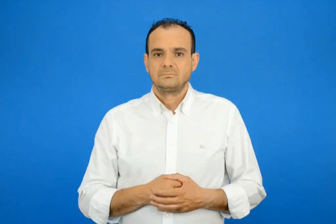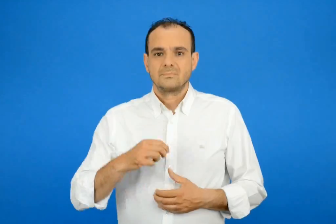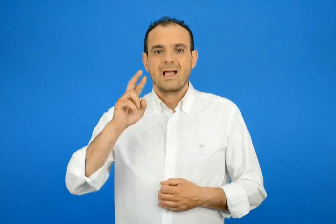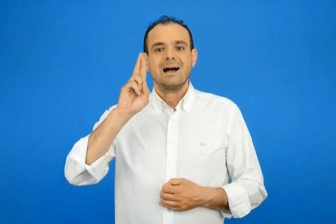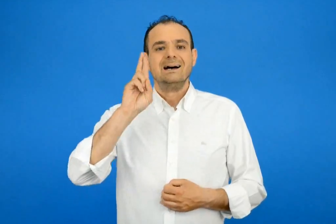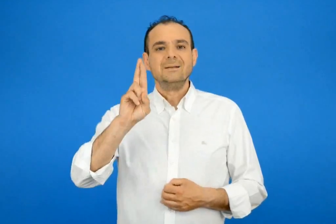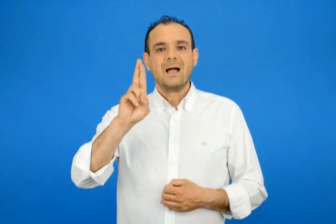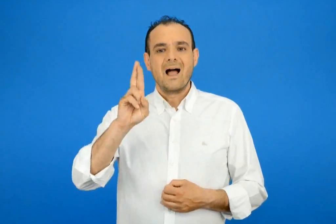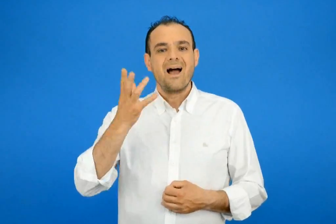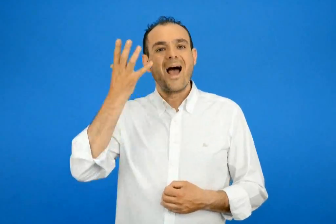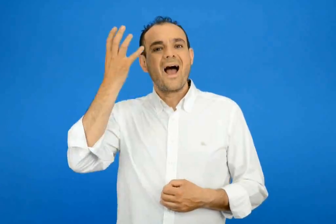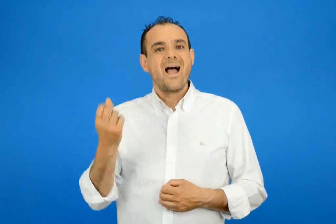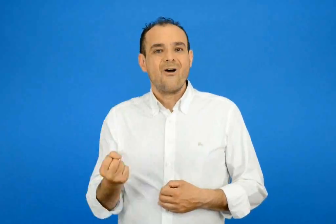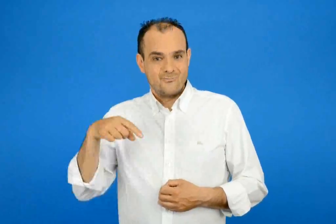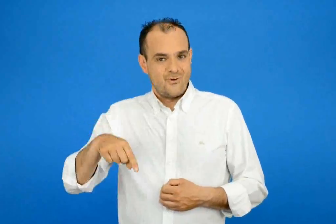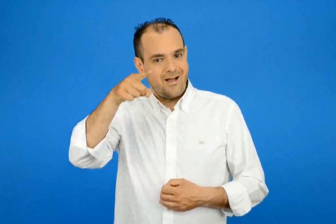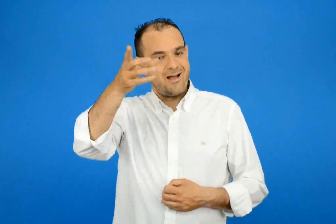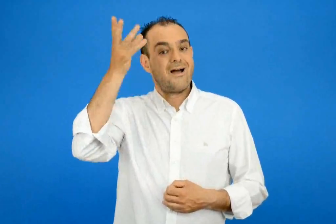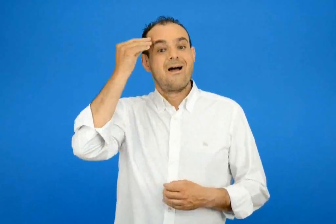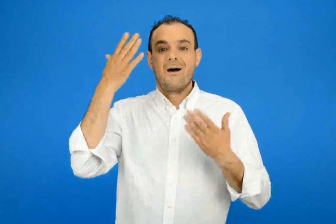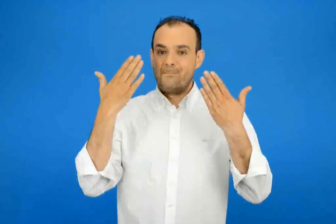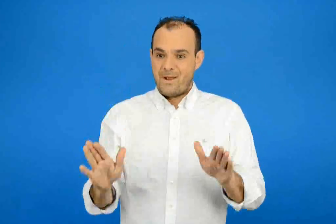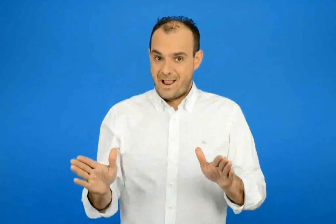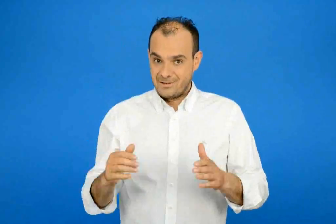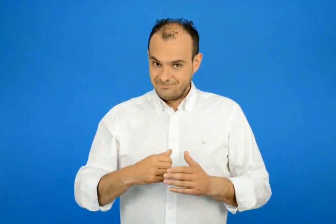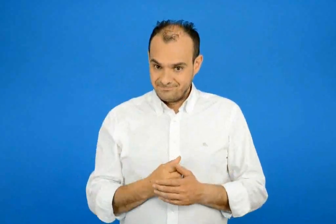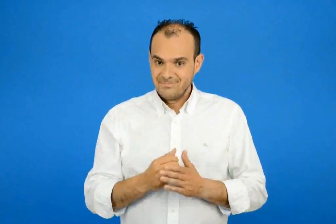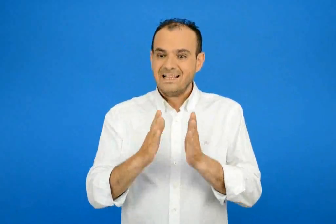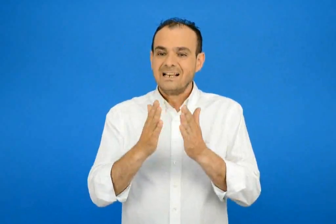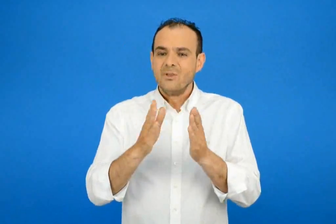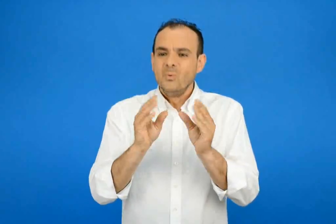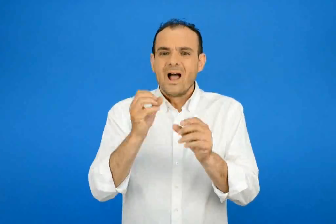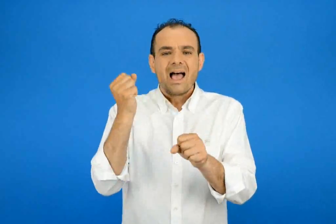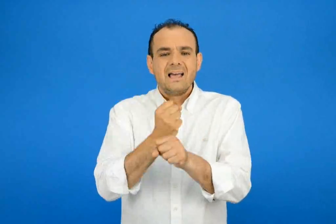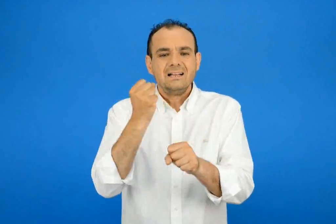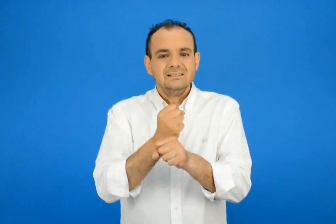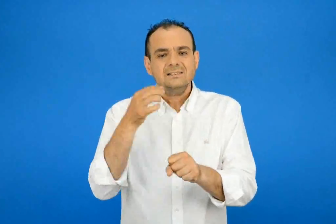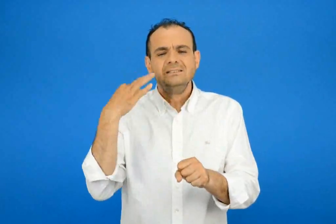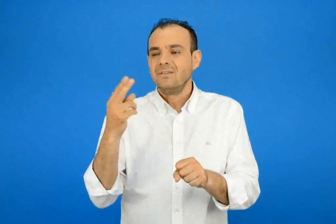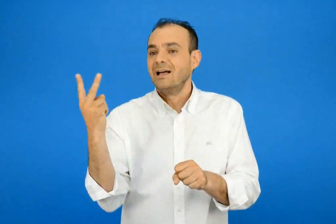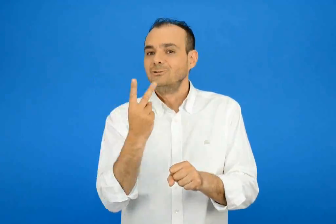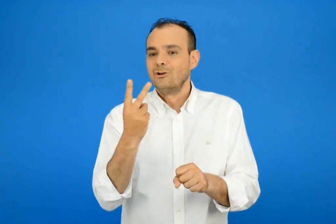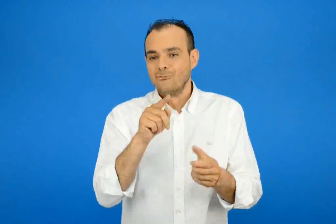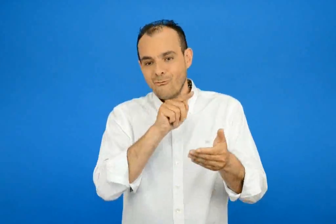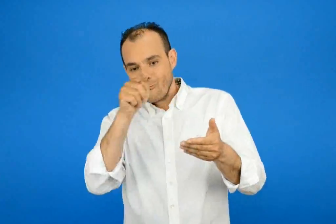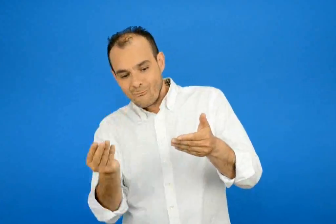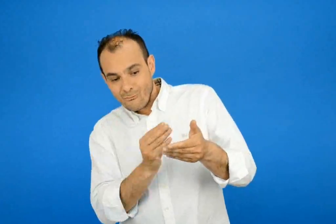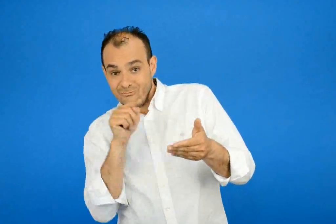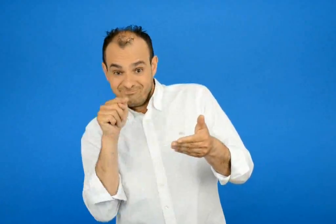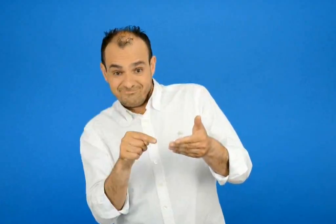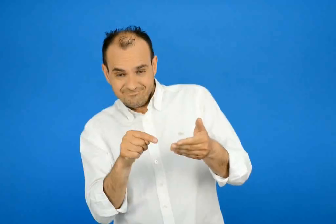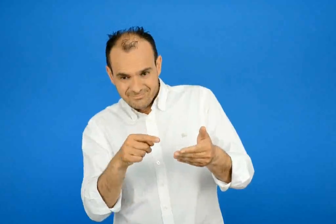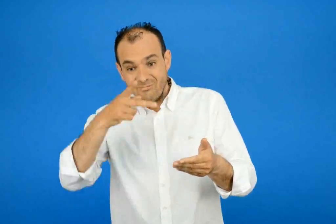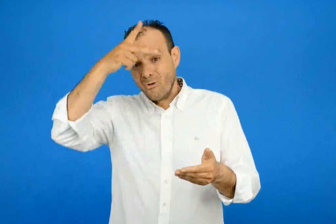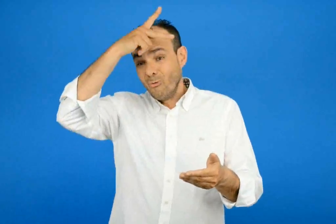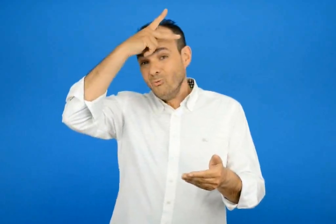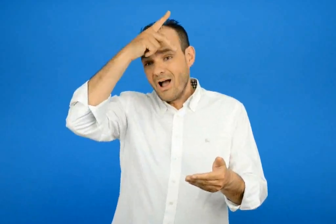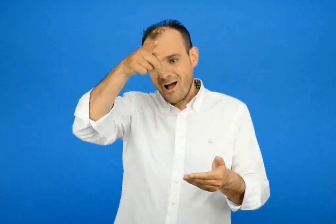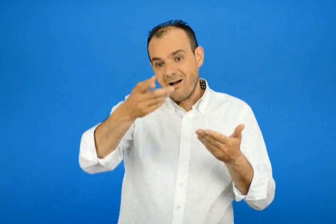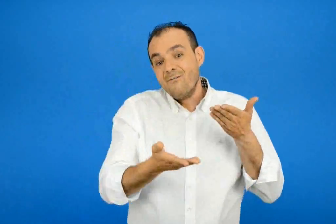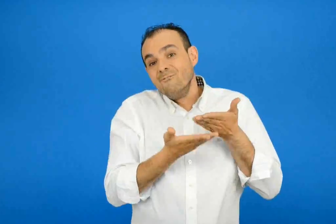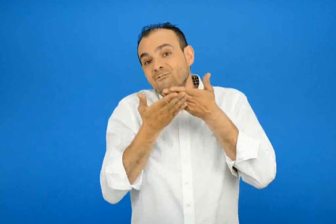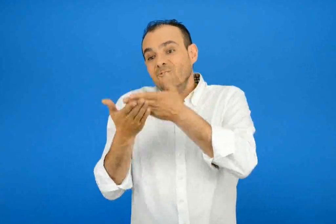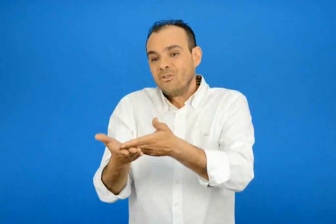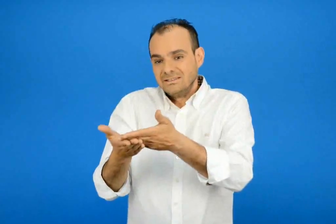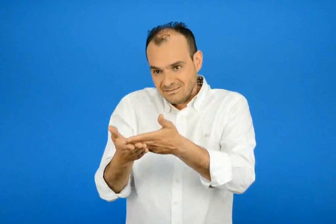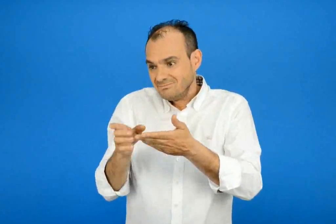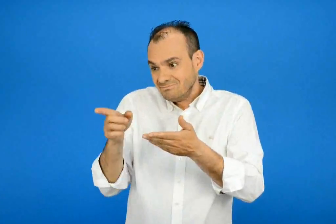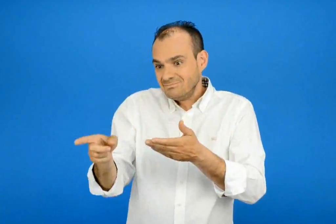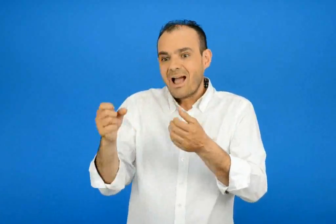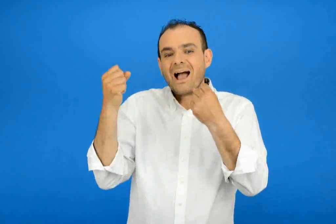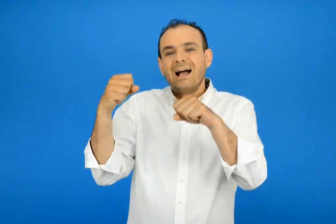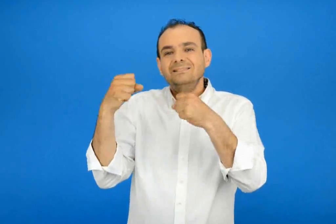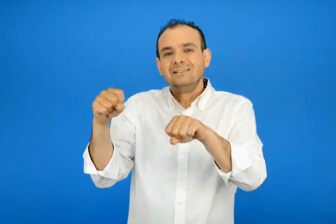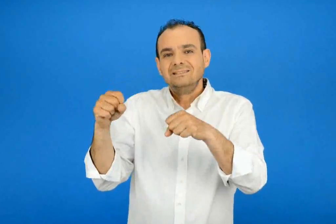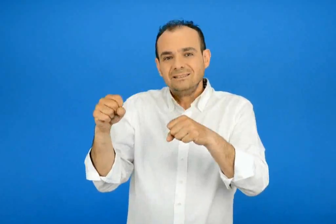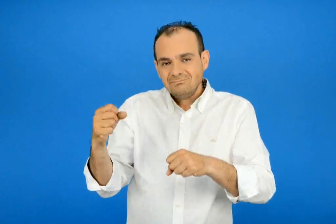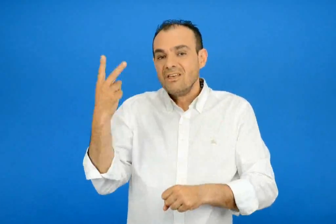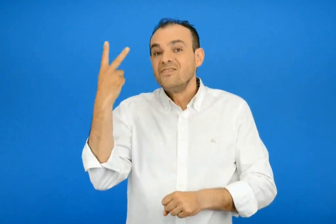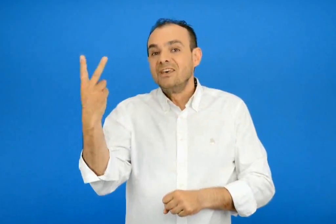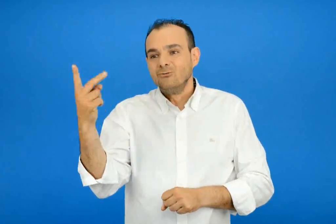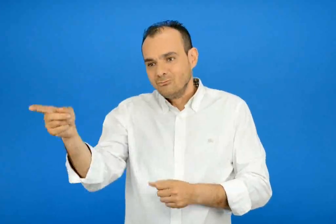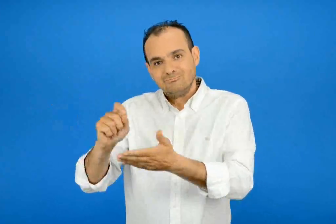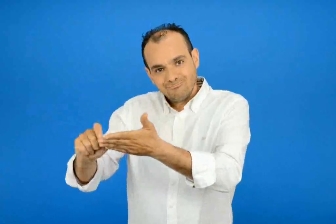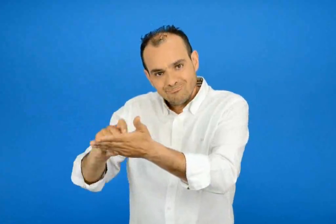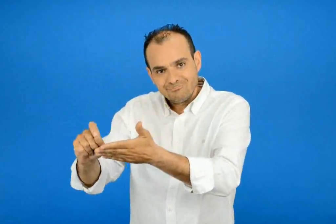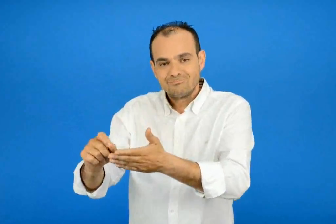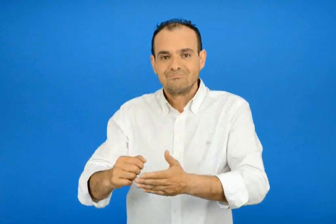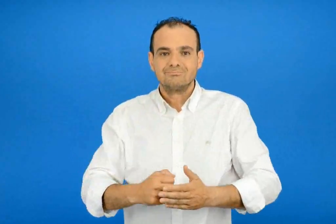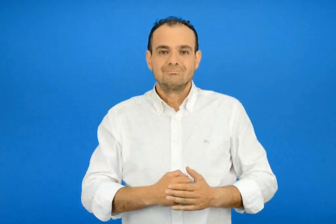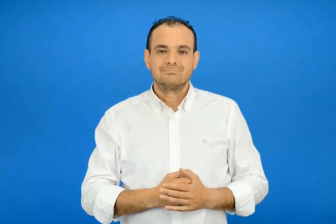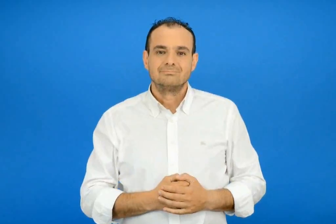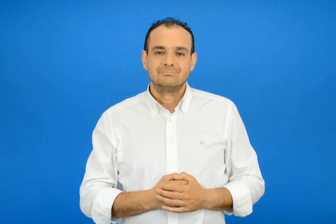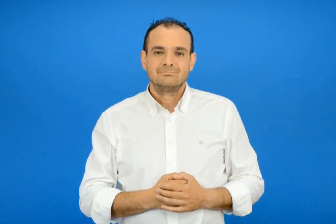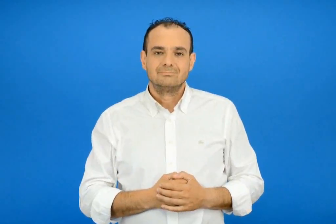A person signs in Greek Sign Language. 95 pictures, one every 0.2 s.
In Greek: τώρα που έμαθες το ρήμα έχω πήγαινε στο τετράδιο εργασιών στη σελίδα 22 για να βοηθήσεις το λουκά να κάνει την άσκηση 2
